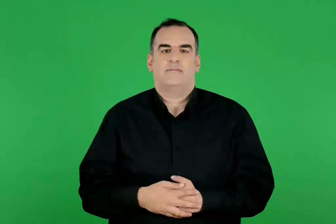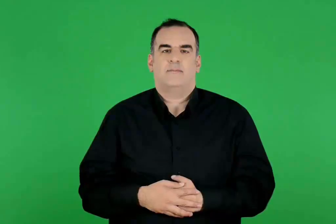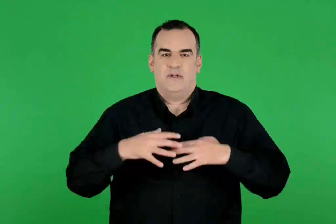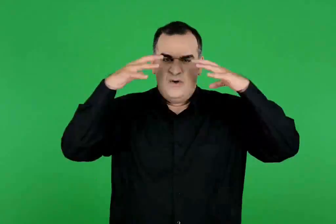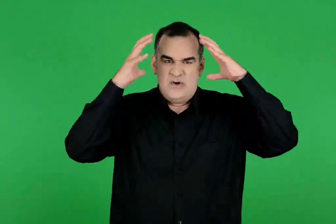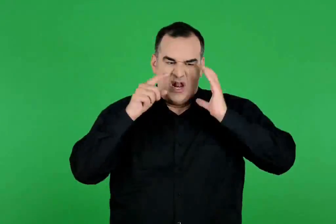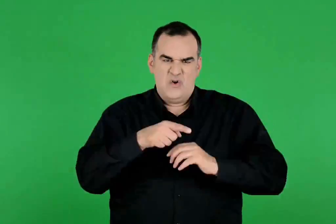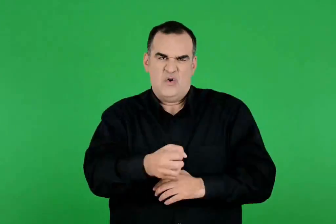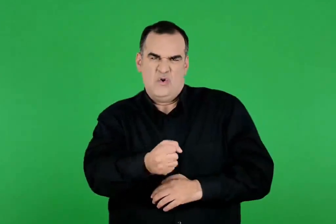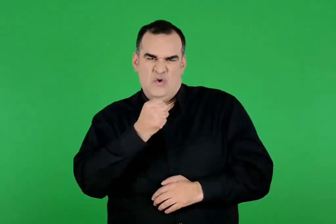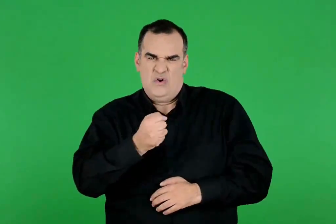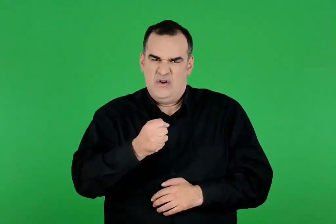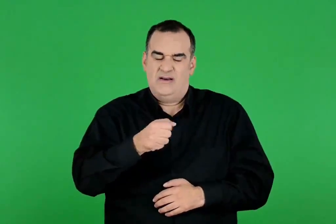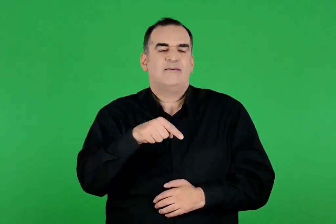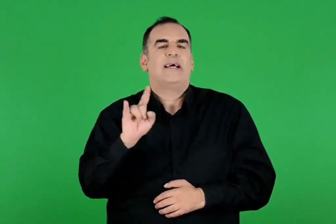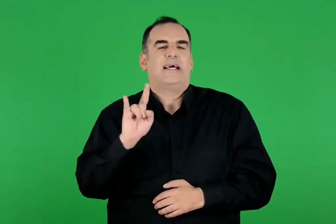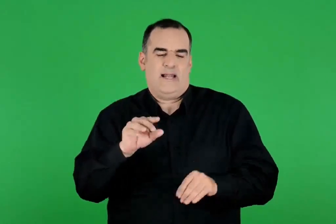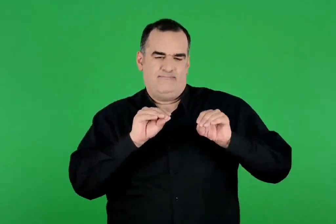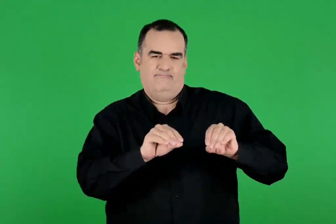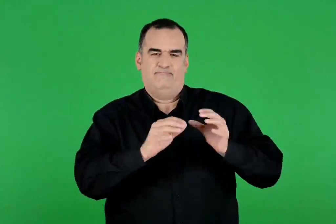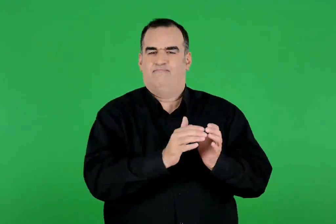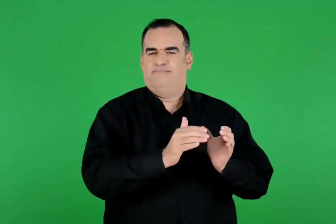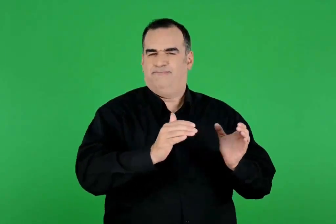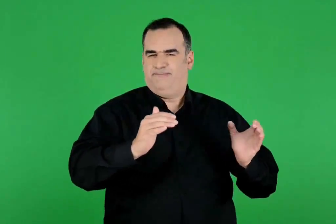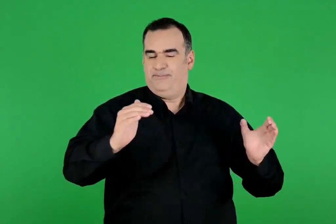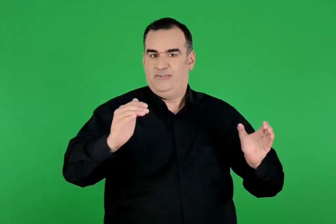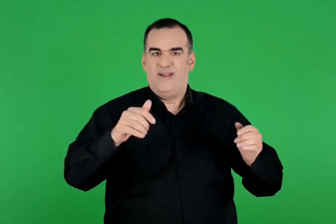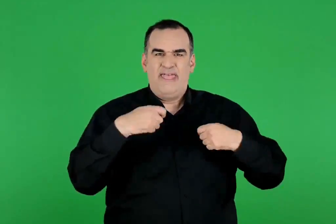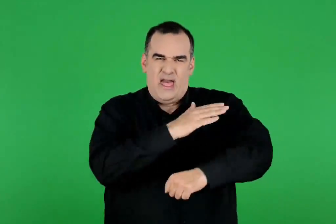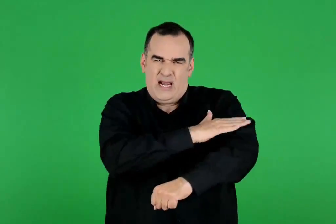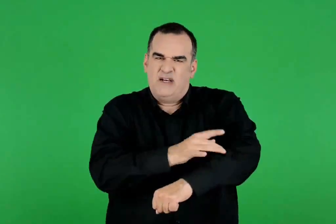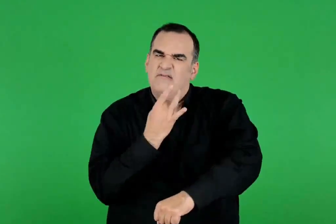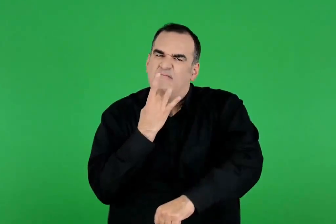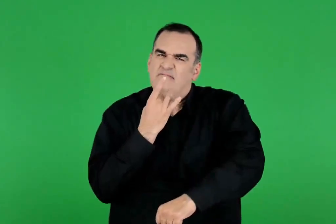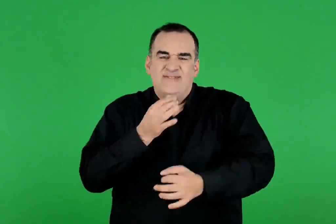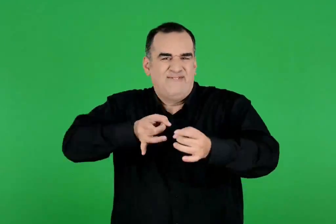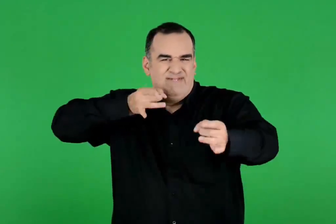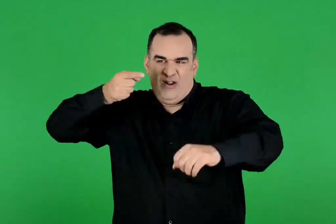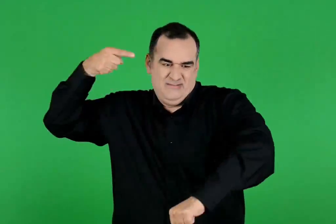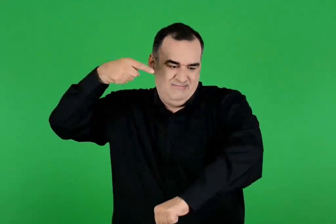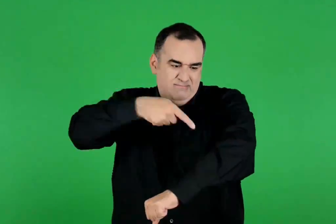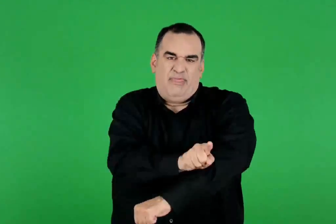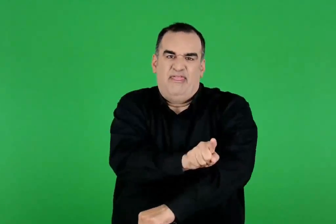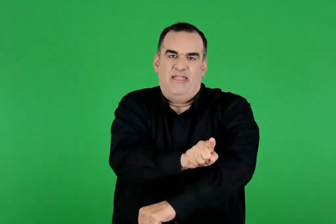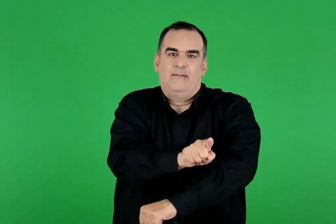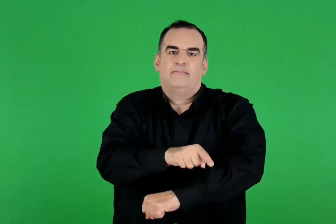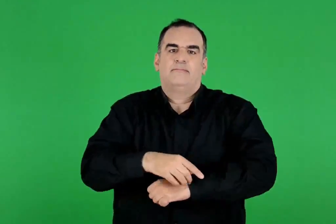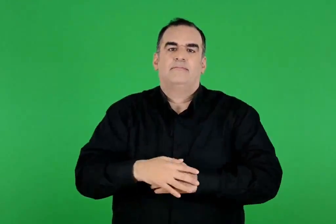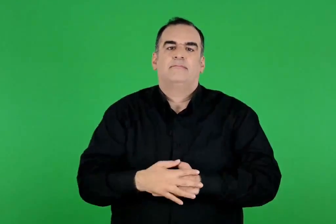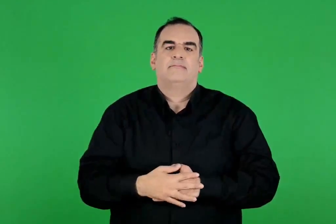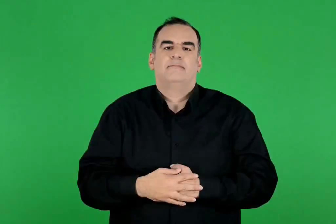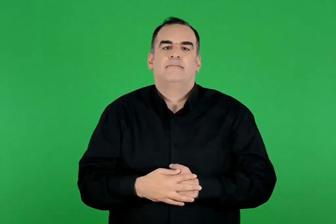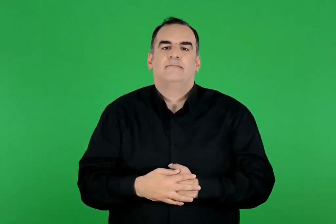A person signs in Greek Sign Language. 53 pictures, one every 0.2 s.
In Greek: το φοβερό αυτό λιοντάρι το είχε μεγαλώσει η ήρα. το δέρμα του ήταν τόσο σκληρό που τα σιδερένια βέλη δεν το περνούσαν
